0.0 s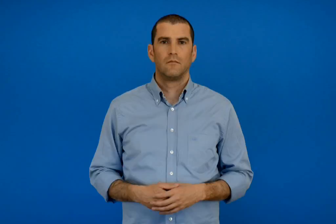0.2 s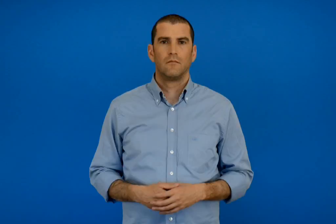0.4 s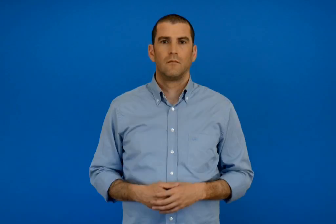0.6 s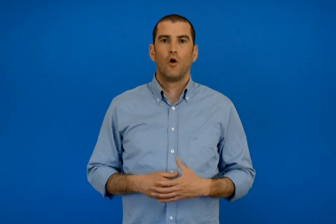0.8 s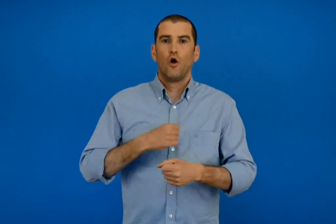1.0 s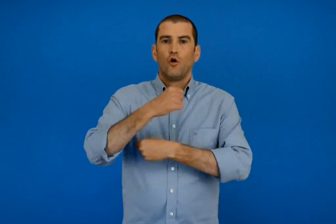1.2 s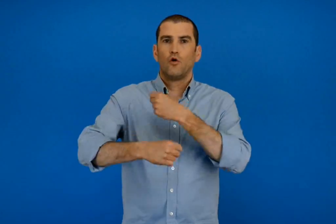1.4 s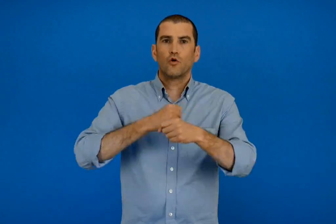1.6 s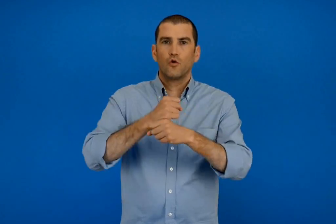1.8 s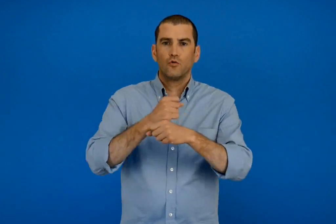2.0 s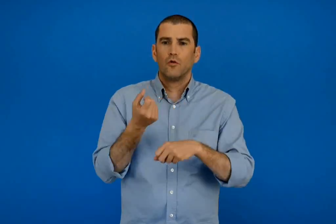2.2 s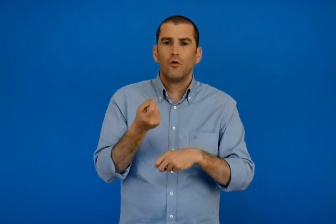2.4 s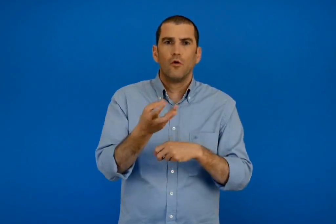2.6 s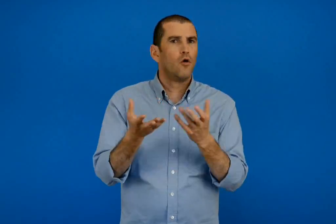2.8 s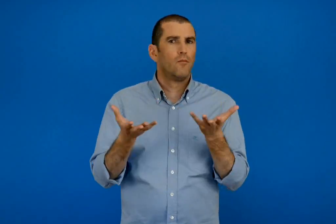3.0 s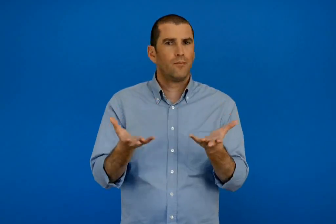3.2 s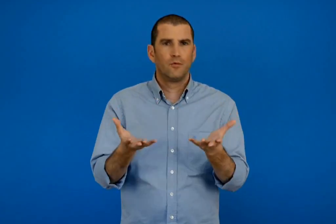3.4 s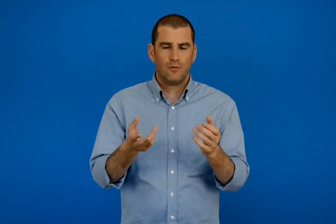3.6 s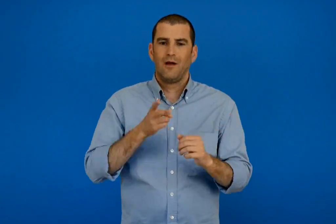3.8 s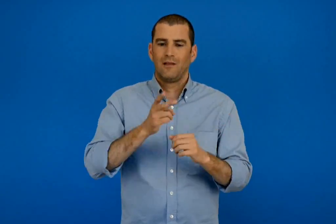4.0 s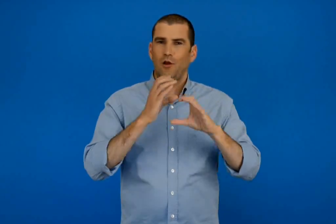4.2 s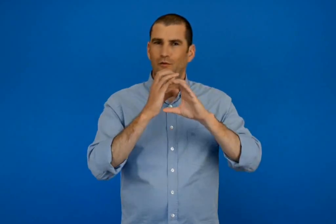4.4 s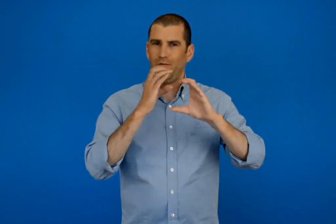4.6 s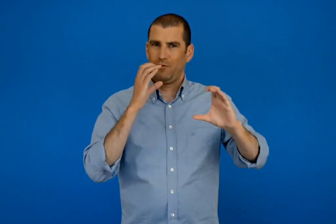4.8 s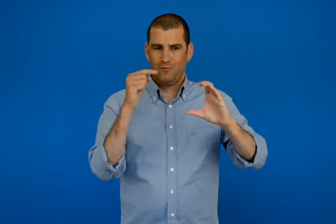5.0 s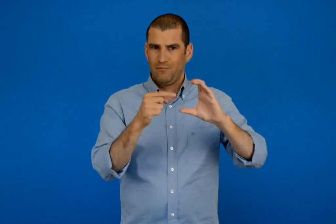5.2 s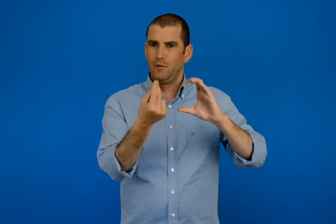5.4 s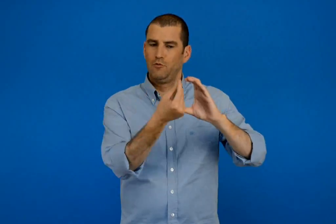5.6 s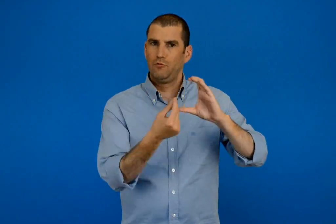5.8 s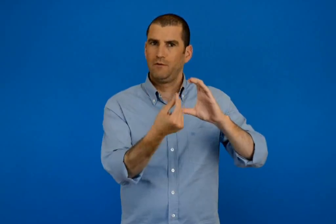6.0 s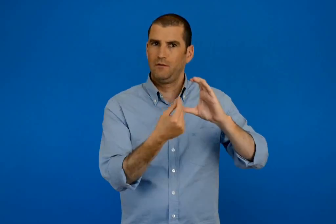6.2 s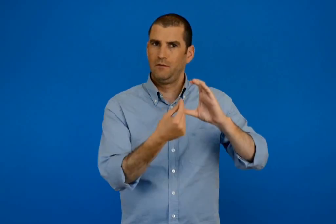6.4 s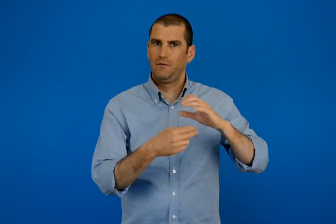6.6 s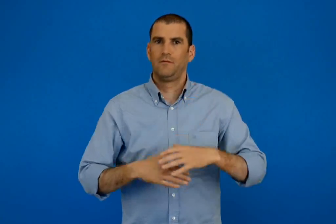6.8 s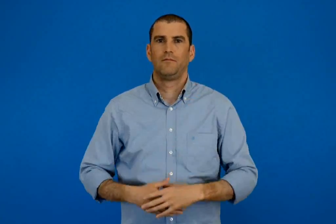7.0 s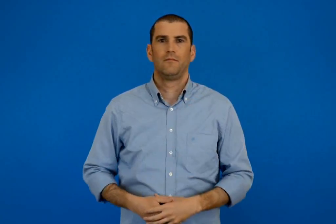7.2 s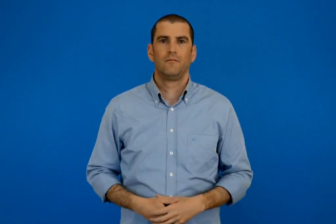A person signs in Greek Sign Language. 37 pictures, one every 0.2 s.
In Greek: πως μετράμε το χρόνο ; ζωγράφισε στα βαγόνια του τρένου
